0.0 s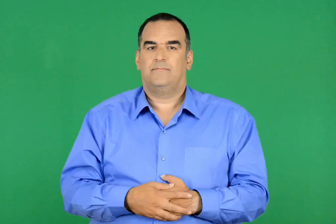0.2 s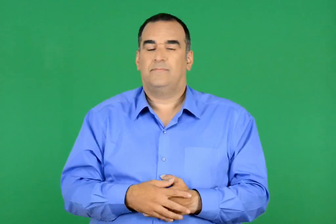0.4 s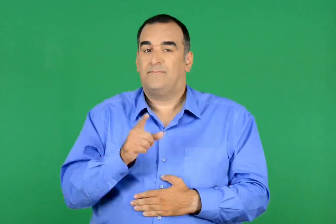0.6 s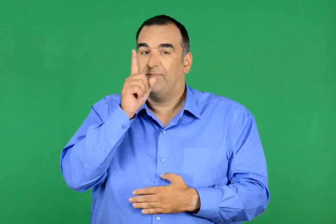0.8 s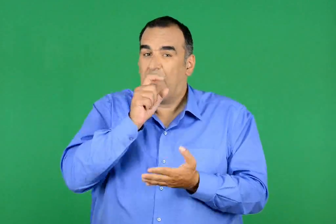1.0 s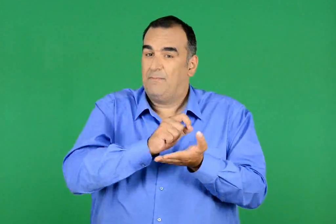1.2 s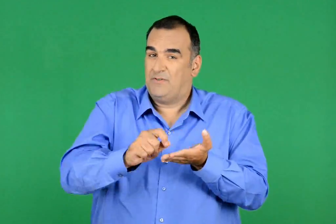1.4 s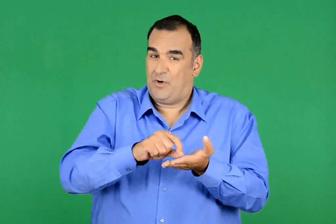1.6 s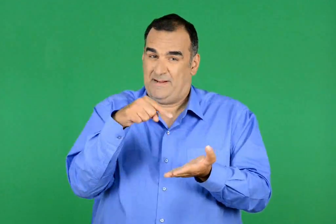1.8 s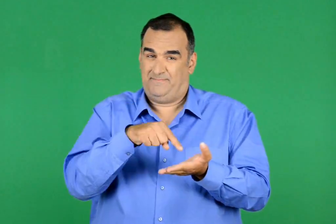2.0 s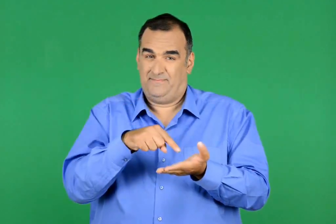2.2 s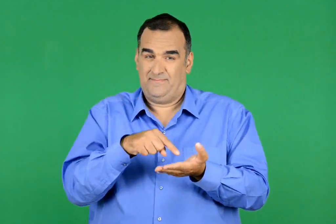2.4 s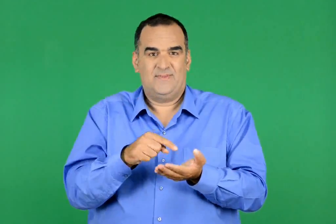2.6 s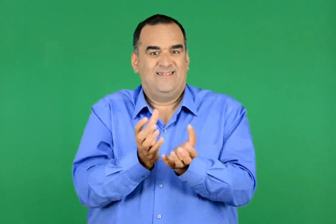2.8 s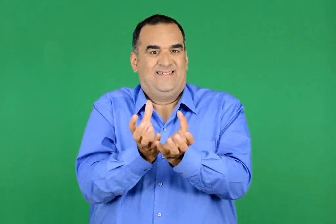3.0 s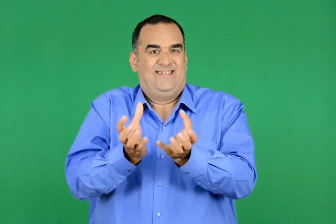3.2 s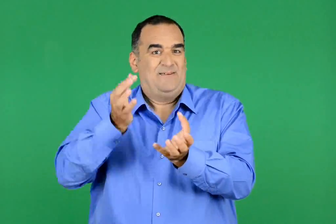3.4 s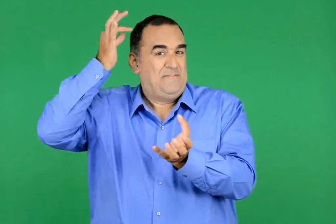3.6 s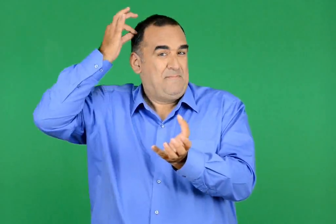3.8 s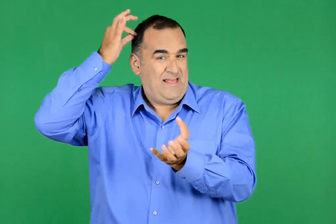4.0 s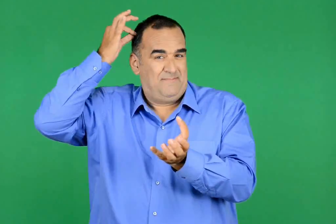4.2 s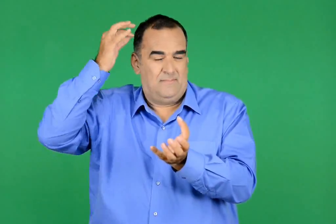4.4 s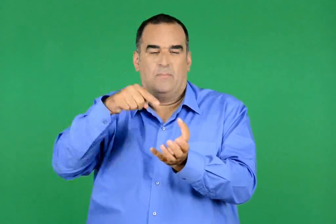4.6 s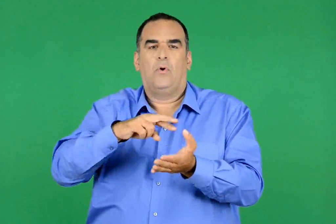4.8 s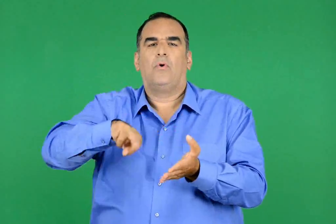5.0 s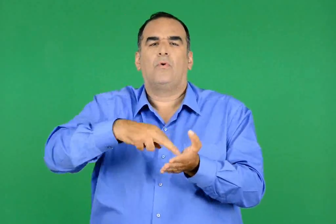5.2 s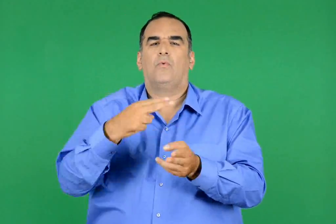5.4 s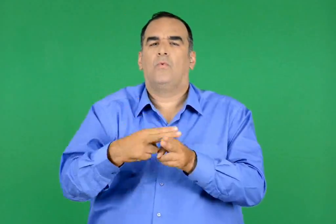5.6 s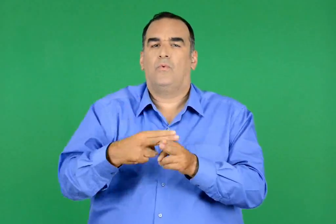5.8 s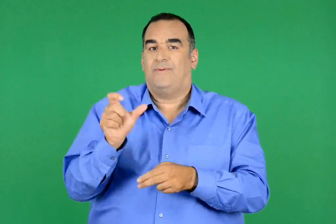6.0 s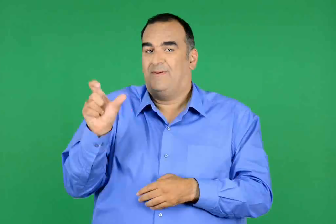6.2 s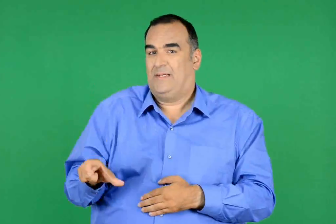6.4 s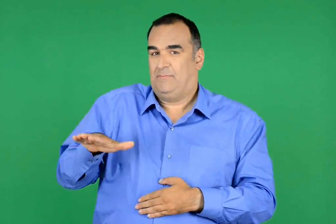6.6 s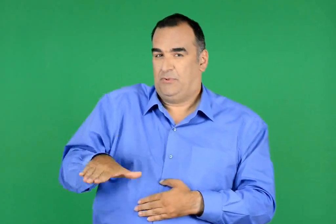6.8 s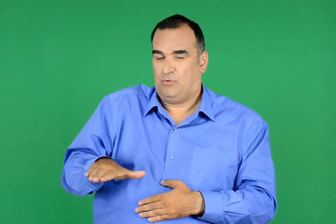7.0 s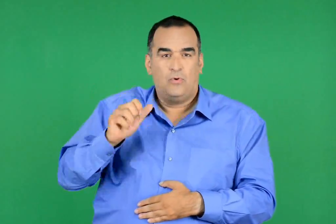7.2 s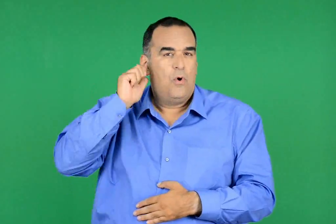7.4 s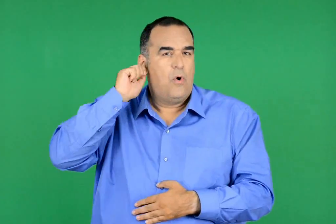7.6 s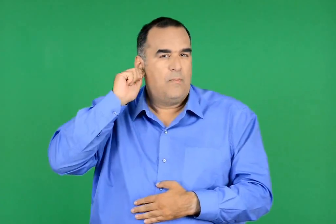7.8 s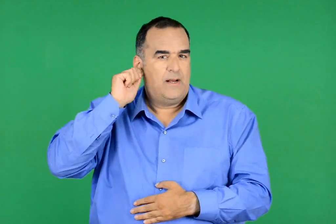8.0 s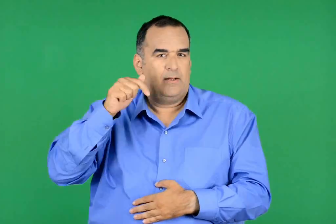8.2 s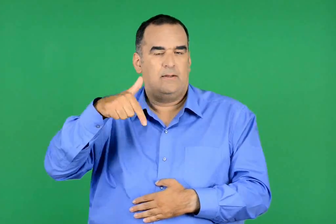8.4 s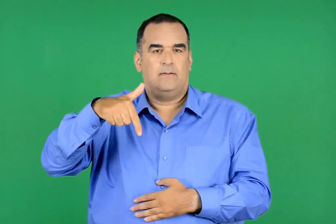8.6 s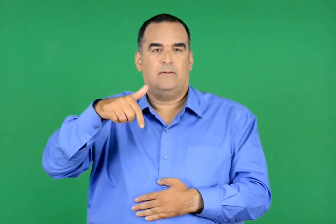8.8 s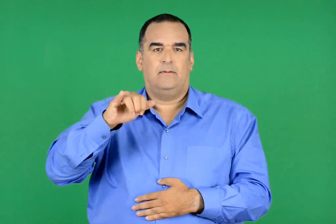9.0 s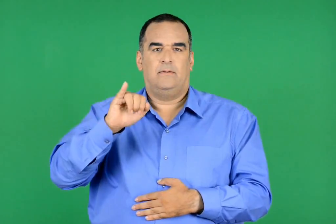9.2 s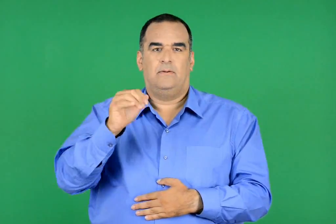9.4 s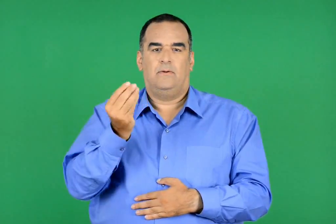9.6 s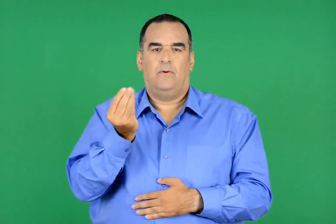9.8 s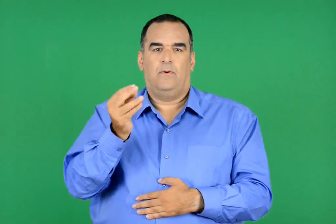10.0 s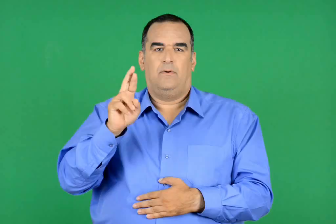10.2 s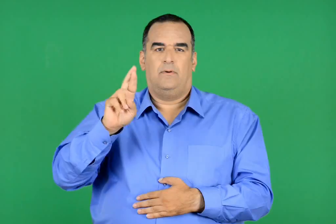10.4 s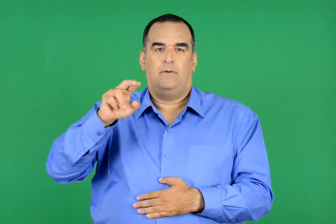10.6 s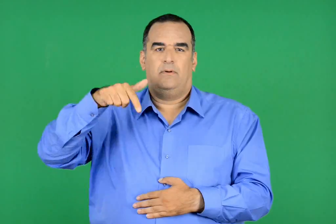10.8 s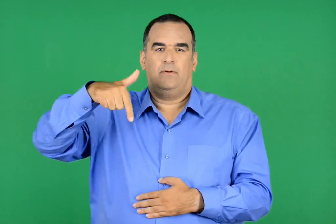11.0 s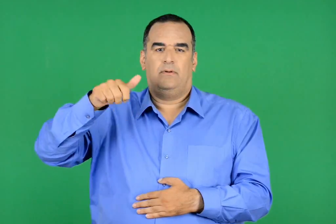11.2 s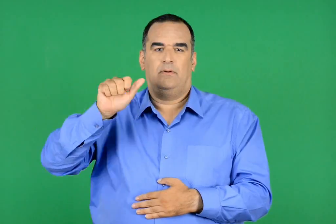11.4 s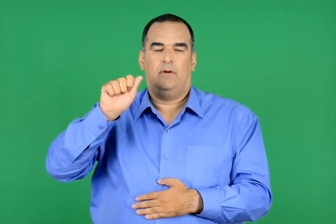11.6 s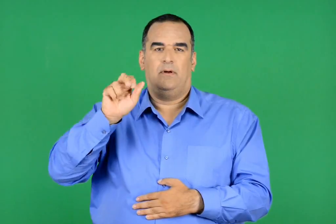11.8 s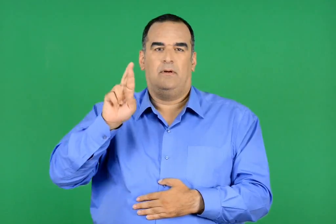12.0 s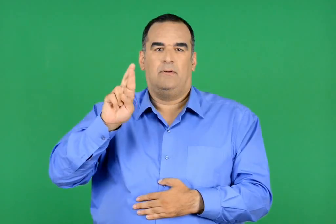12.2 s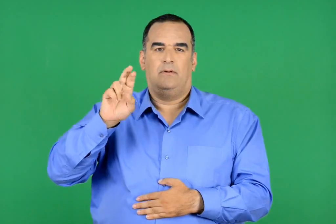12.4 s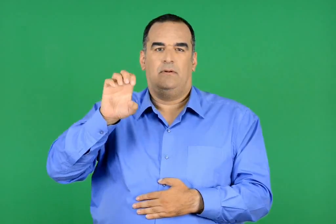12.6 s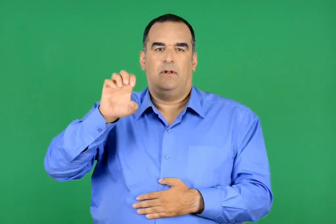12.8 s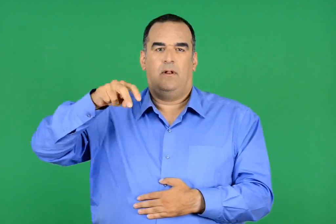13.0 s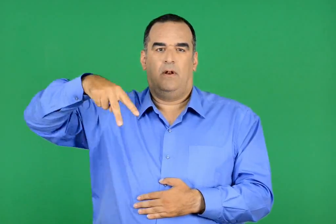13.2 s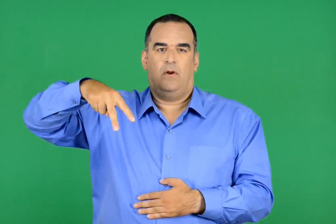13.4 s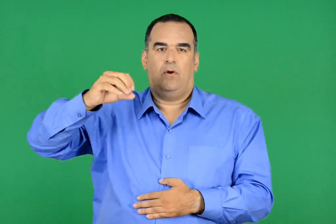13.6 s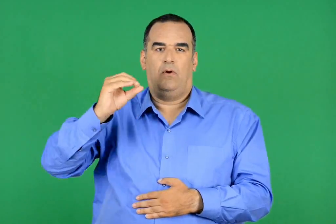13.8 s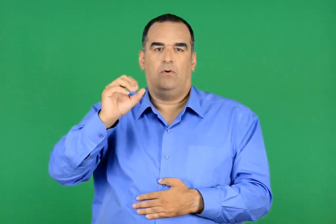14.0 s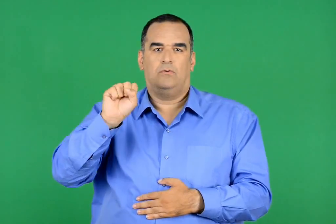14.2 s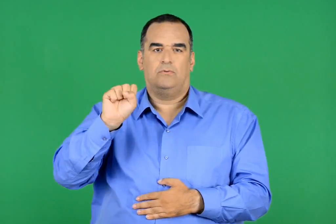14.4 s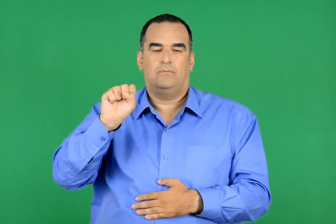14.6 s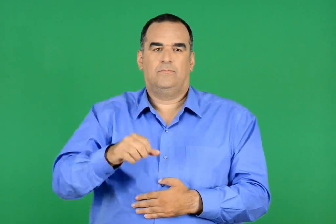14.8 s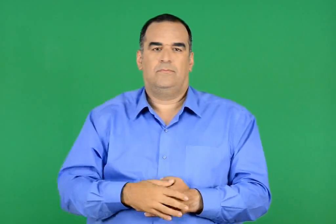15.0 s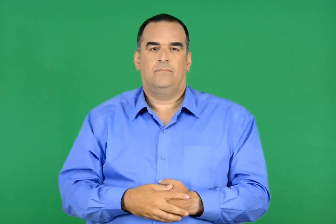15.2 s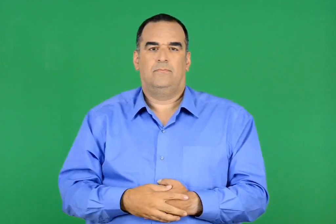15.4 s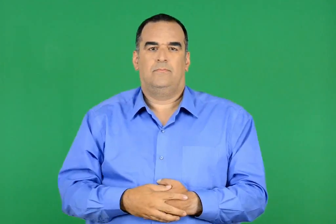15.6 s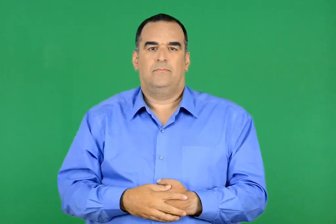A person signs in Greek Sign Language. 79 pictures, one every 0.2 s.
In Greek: στο µυθιστόρηµα ένα σακί µαλλιά το κεντρικό πρόσωπο είναι ένας µικρός , ο γιωργαρέλος
